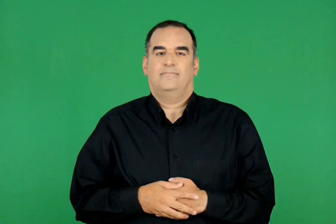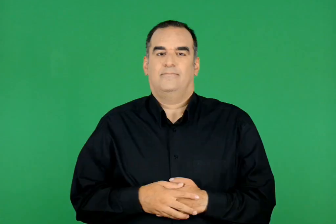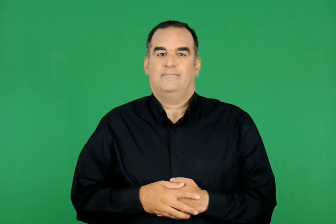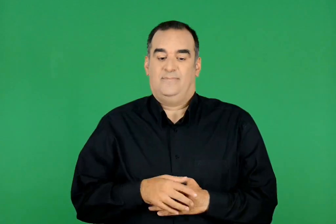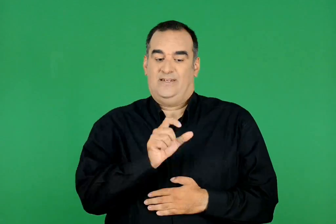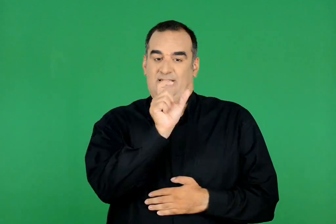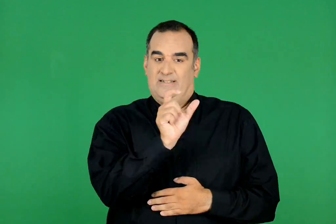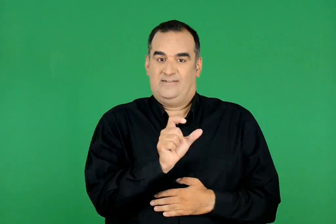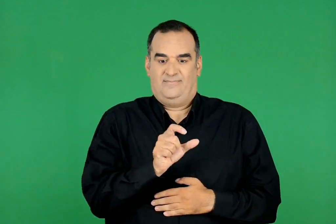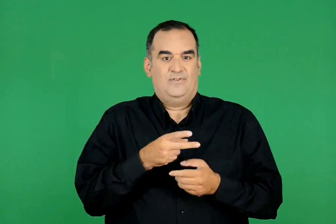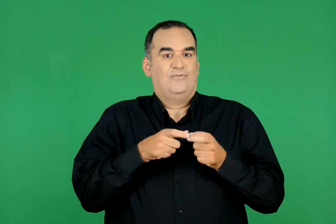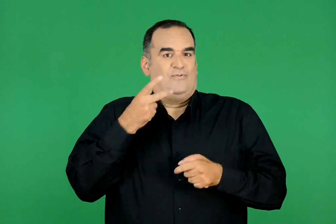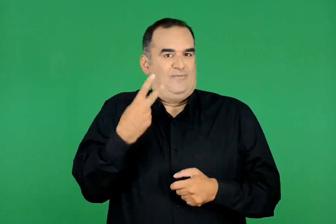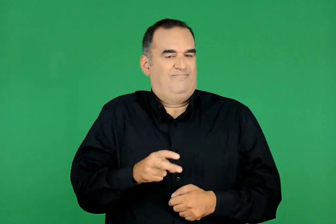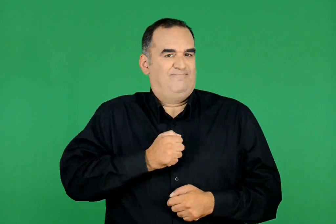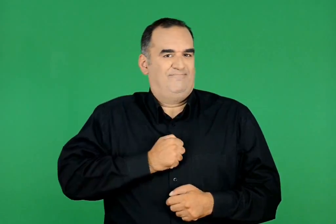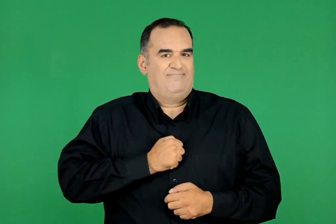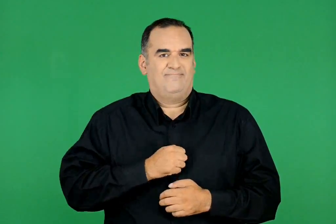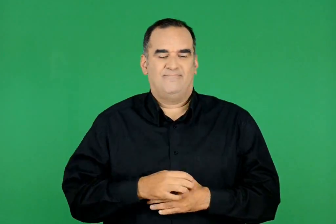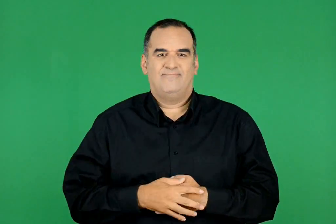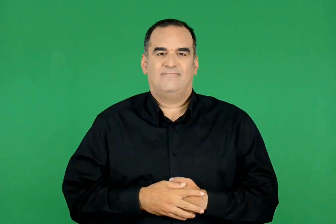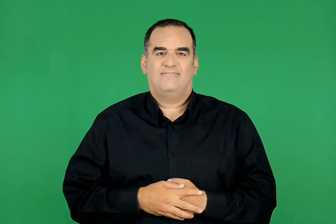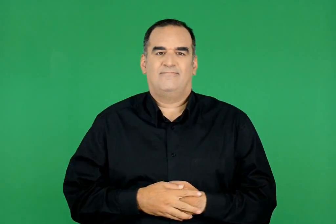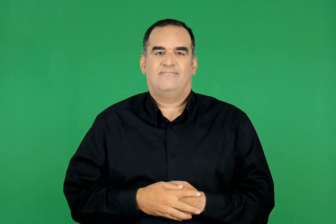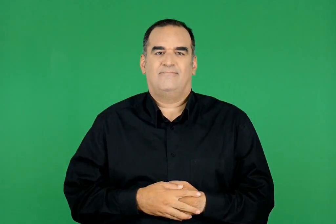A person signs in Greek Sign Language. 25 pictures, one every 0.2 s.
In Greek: λέξεις του σχολείου μου
